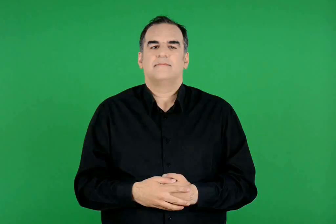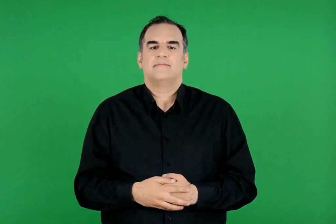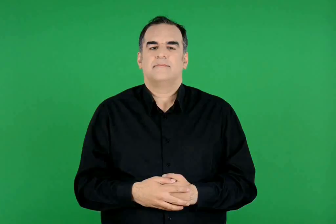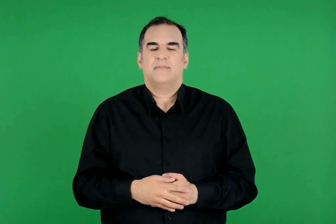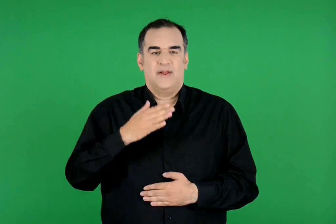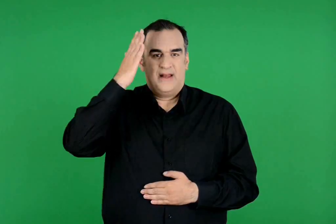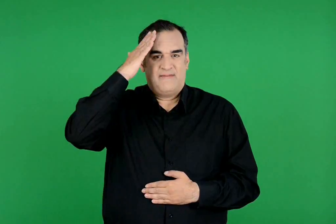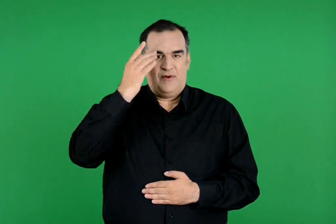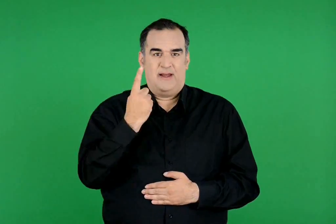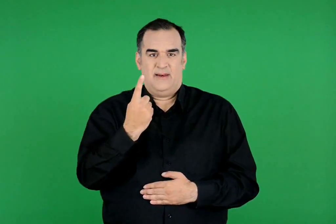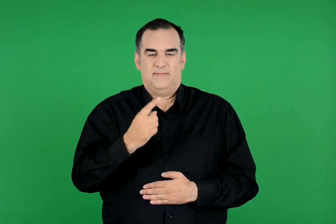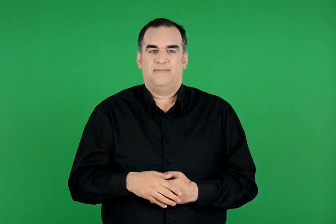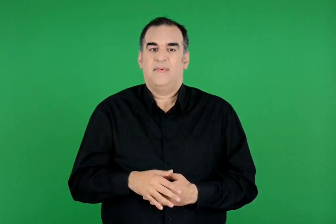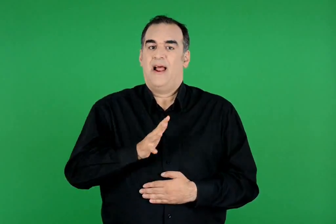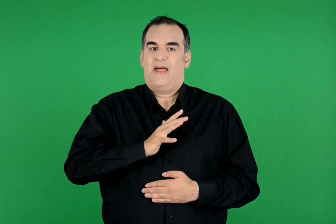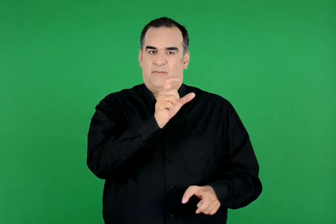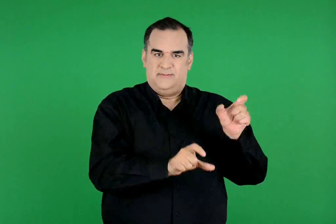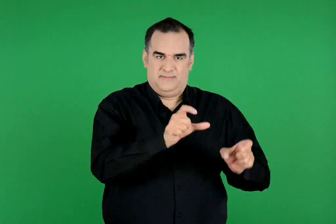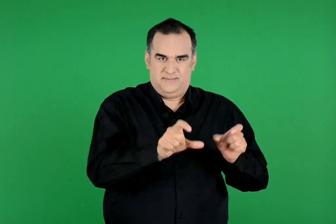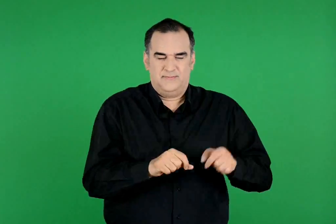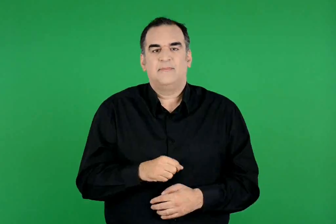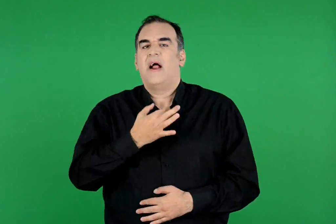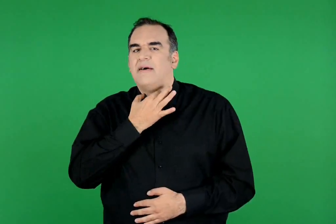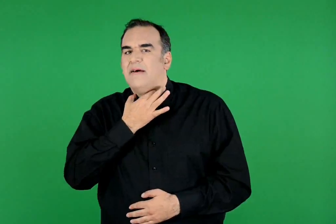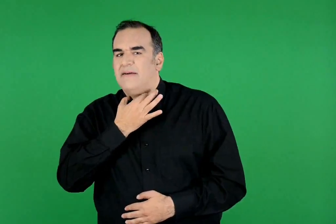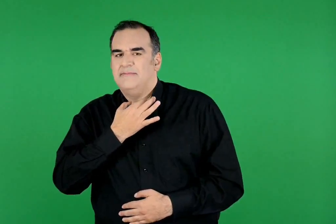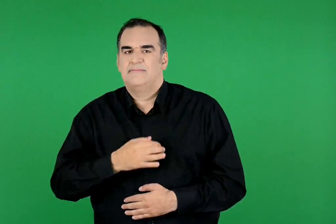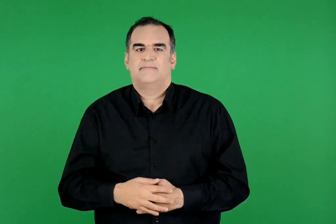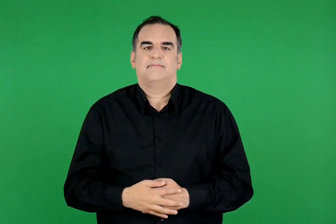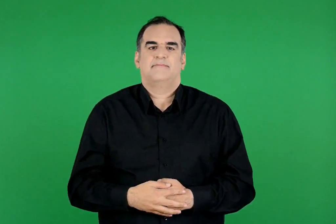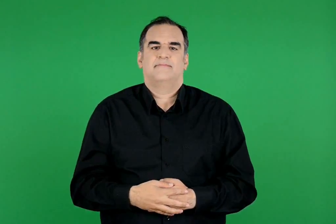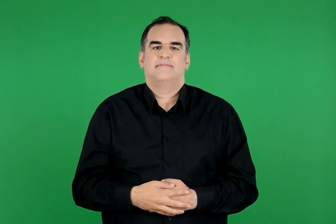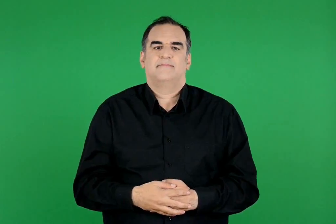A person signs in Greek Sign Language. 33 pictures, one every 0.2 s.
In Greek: κεφάλαιο 1 άνθρωποι και ανάγκες
